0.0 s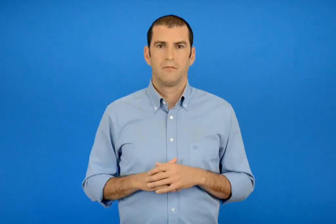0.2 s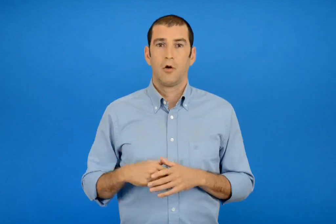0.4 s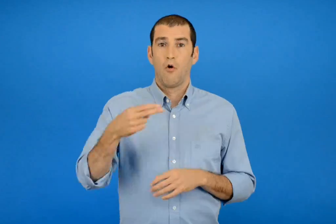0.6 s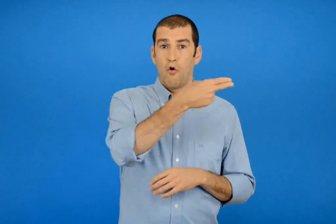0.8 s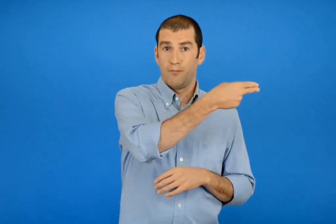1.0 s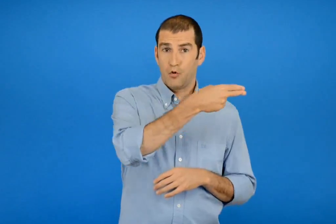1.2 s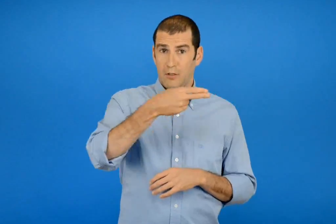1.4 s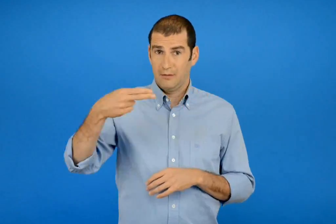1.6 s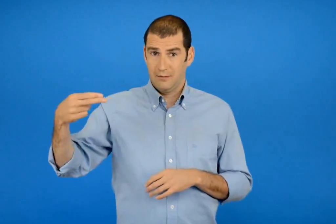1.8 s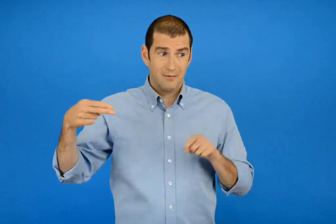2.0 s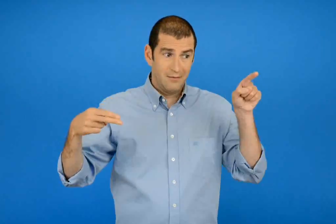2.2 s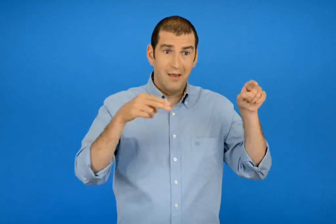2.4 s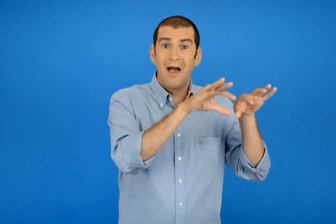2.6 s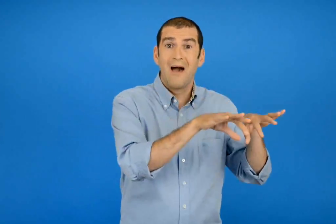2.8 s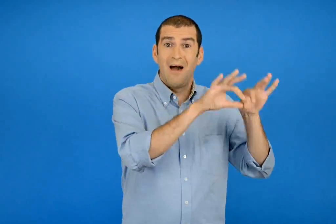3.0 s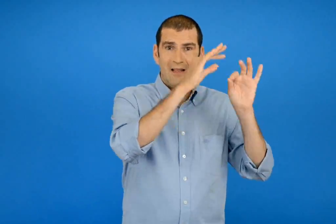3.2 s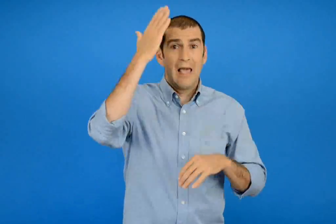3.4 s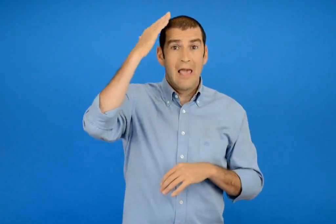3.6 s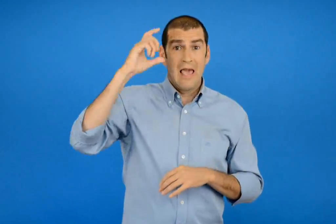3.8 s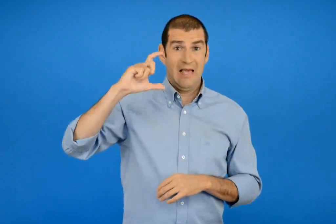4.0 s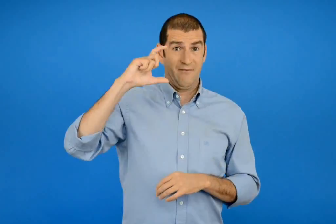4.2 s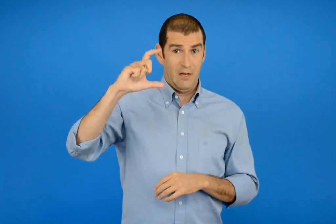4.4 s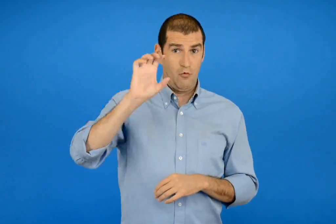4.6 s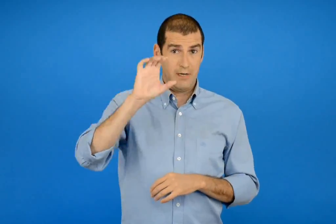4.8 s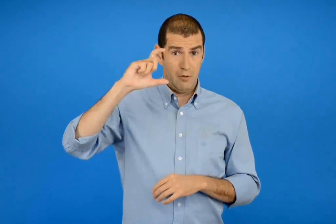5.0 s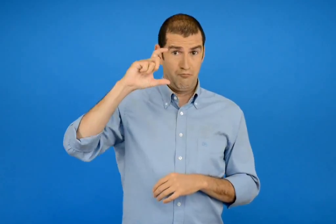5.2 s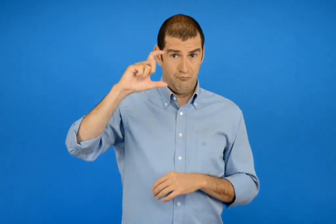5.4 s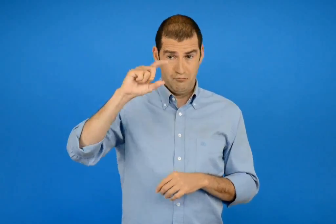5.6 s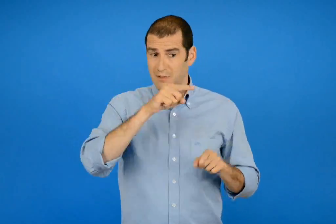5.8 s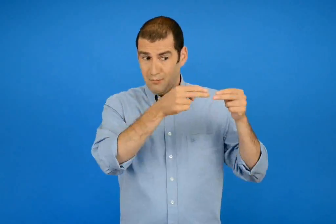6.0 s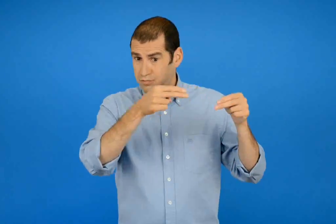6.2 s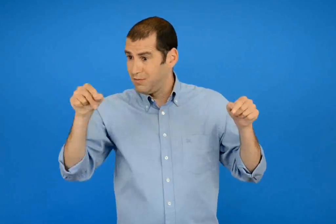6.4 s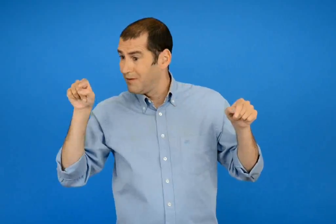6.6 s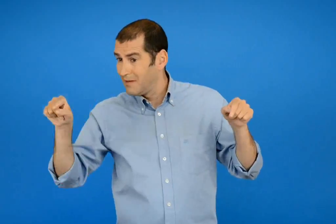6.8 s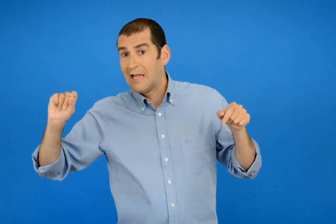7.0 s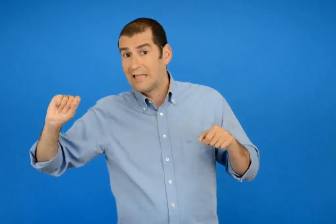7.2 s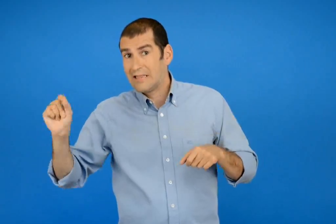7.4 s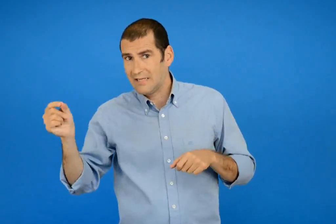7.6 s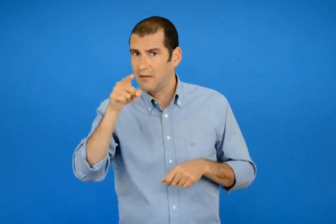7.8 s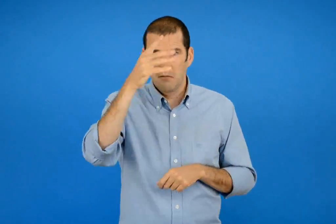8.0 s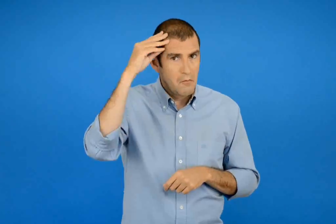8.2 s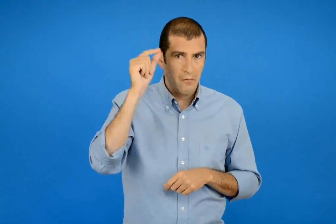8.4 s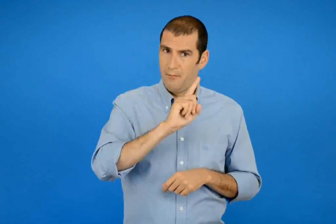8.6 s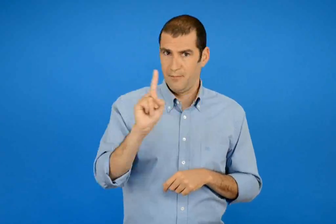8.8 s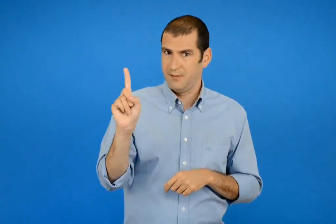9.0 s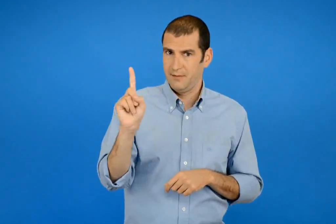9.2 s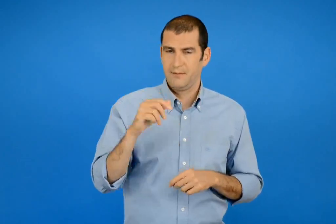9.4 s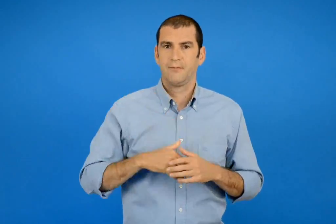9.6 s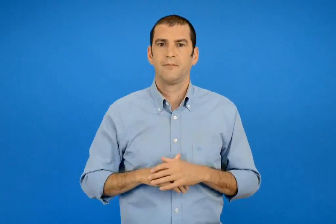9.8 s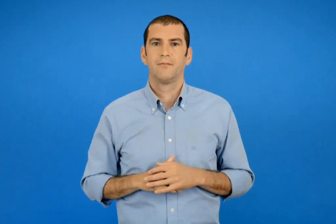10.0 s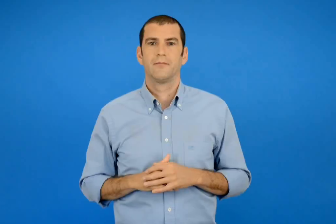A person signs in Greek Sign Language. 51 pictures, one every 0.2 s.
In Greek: μην ξεχάσεις να ξεκινήσεις με κεφάλαιο γράμμα και να βάλεις τελειά στο τέλος της πρότασης
